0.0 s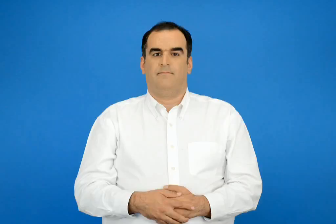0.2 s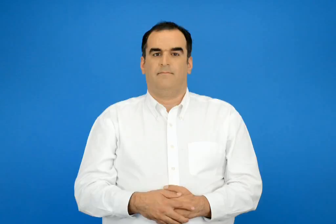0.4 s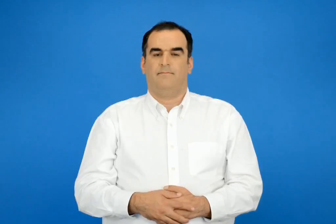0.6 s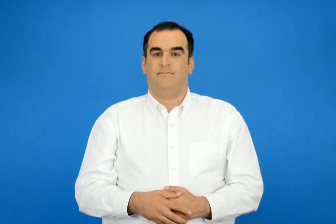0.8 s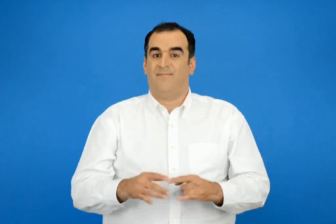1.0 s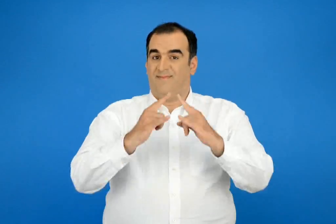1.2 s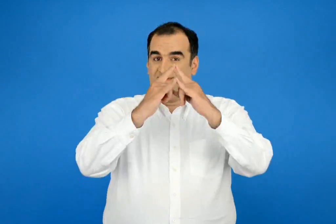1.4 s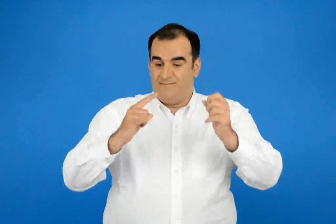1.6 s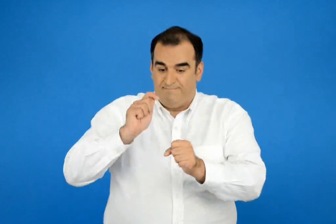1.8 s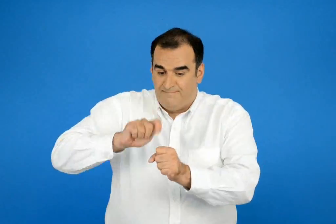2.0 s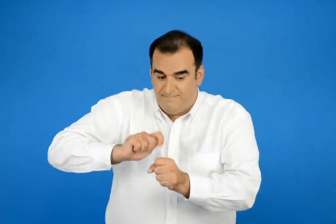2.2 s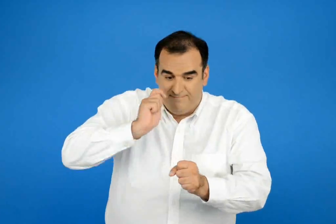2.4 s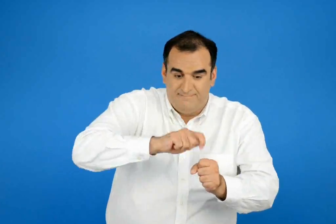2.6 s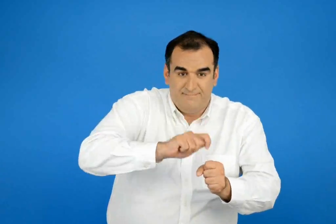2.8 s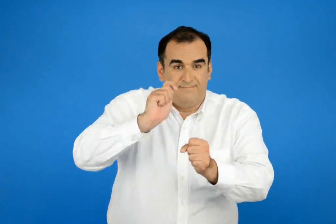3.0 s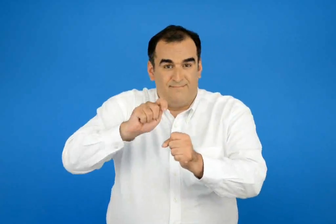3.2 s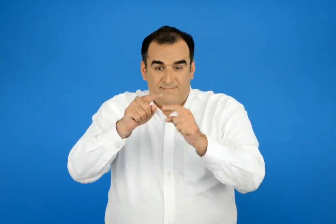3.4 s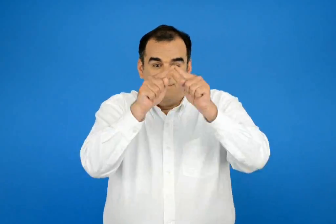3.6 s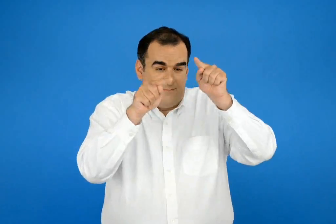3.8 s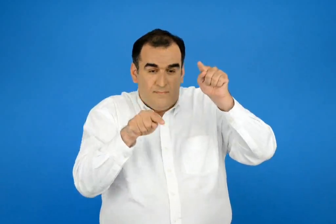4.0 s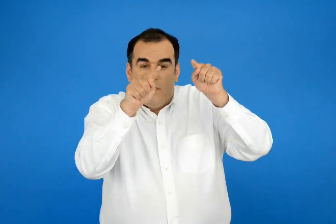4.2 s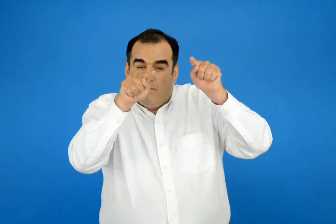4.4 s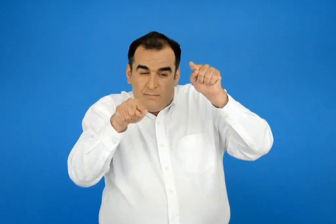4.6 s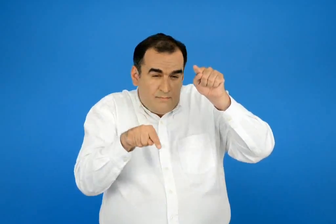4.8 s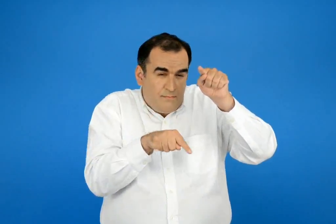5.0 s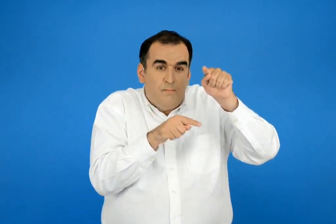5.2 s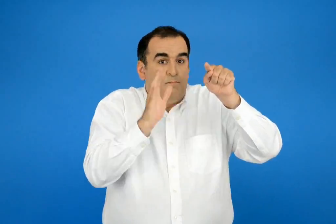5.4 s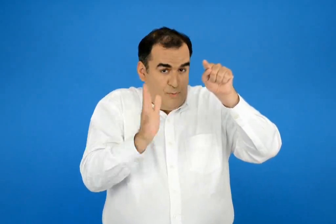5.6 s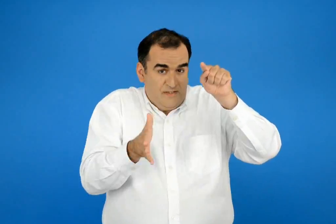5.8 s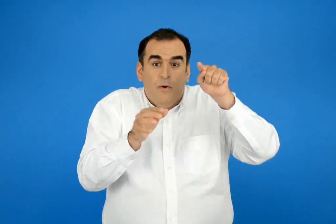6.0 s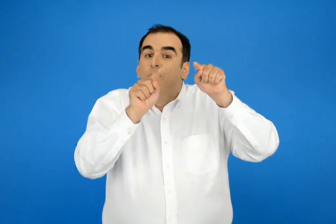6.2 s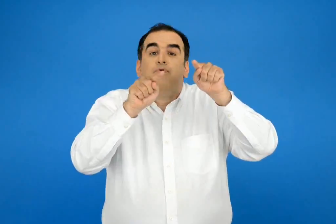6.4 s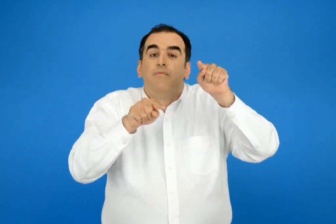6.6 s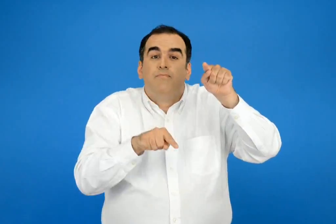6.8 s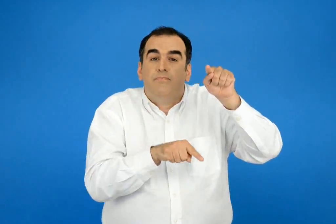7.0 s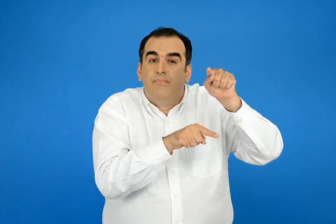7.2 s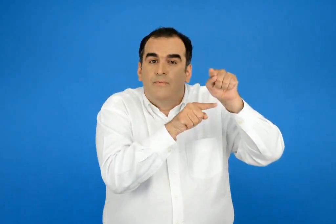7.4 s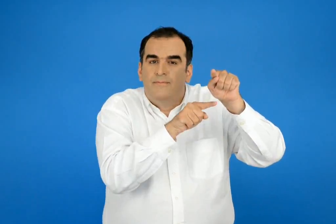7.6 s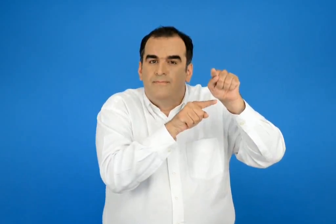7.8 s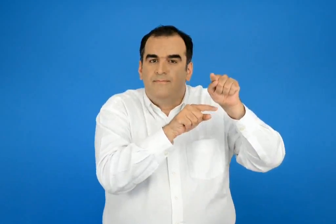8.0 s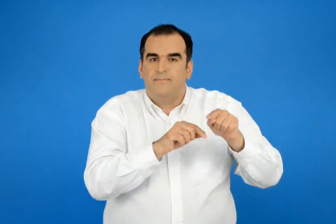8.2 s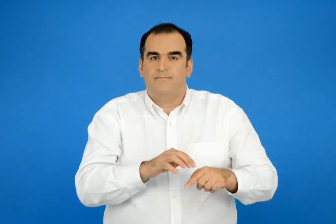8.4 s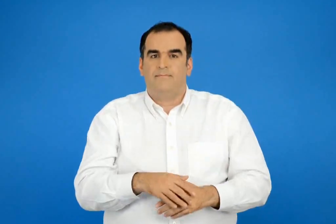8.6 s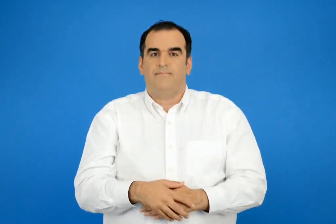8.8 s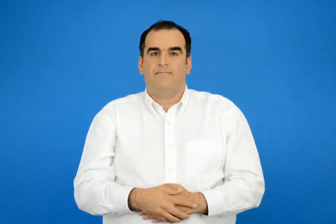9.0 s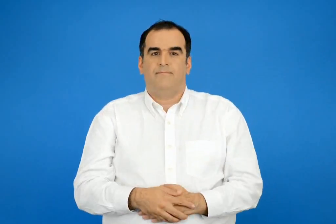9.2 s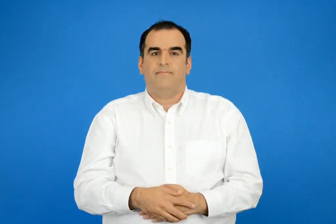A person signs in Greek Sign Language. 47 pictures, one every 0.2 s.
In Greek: που μπορείς να κατασκηνώσεις ;
